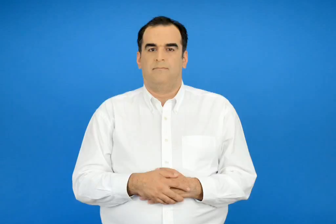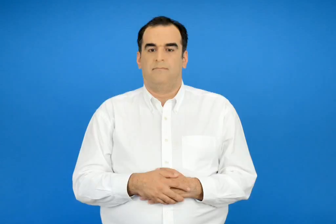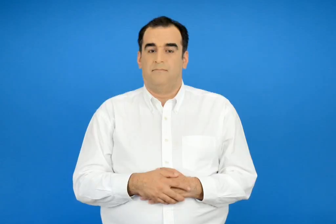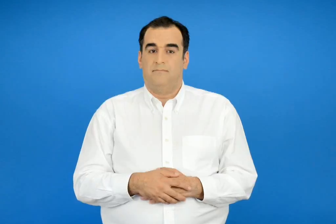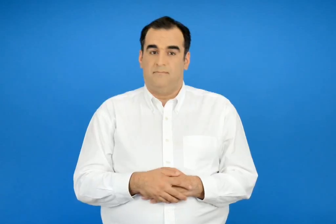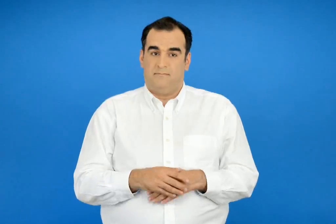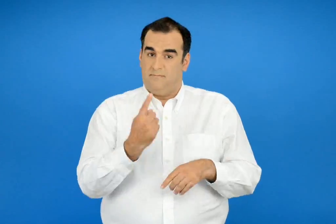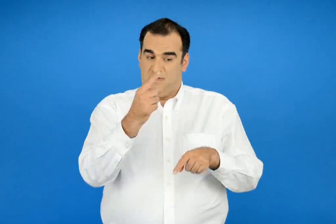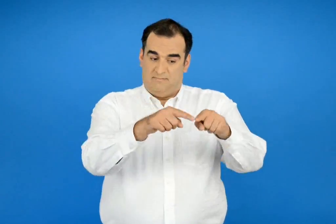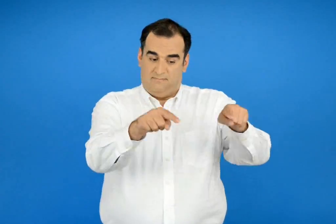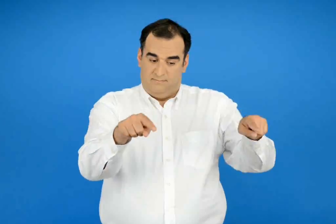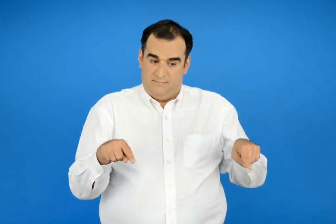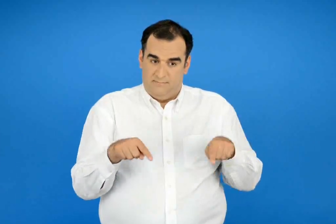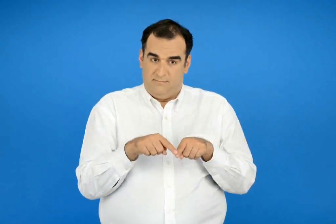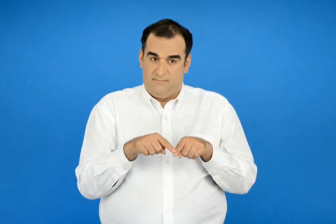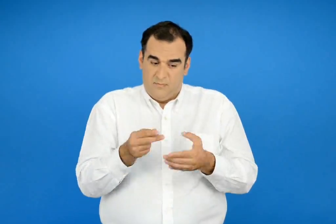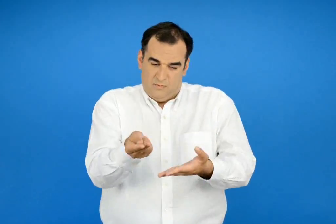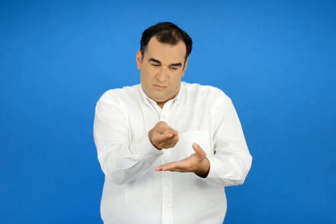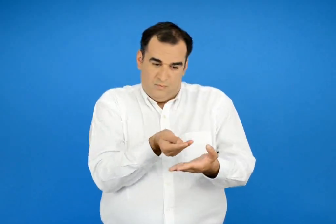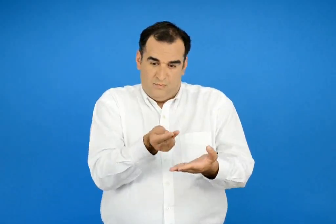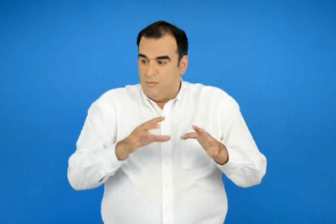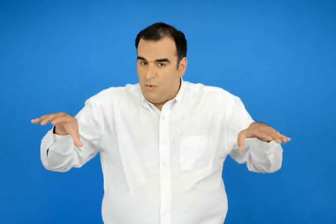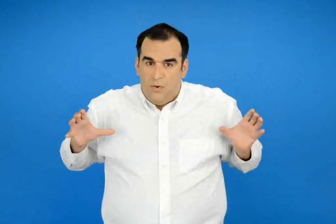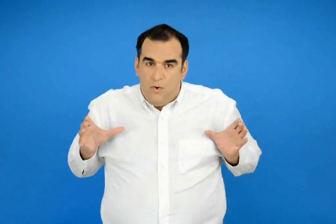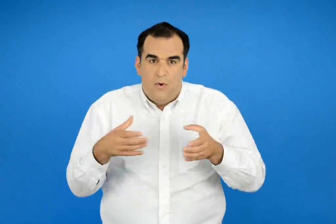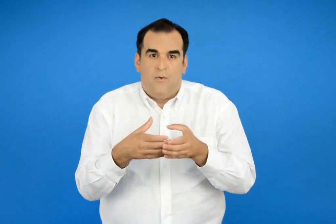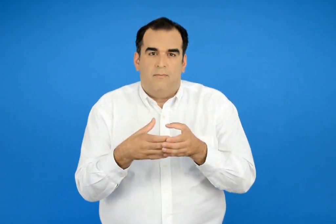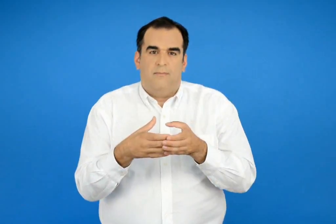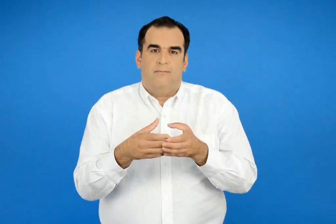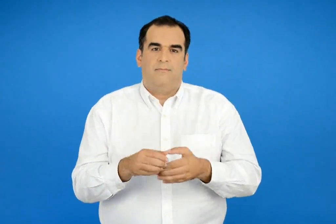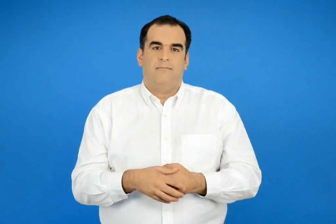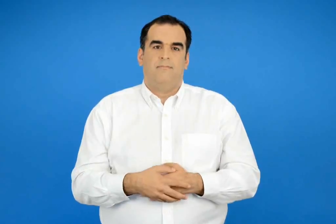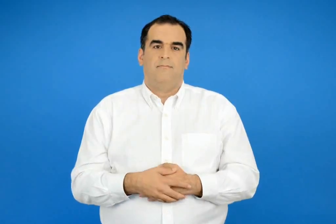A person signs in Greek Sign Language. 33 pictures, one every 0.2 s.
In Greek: μια ομαδική ζωγραφιά
